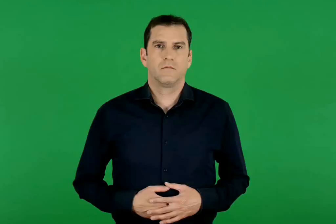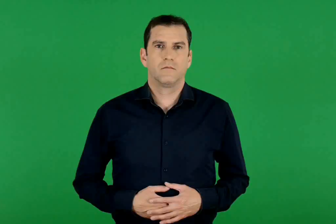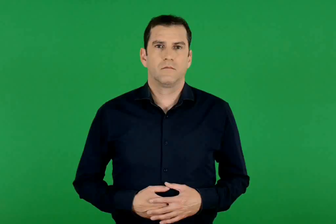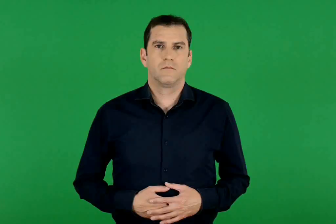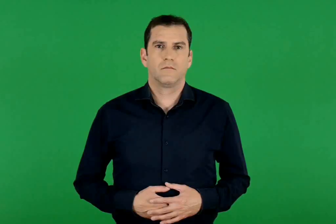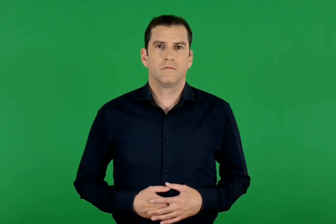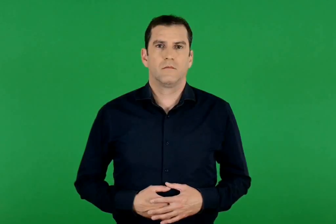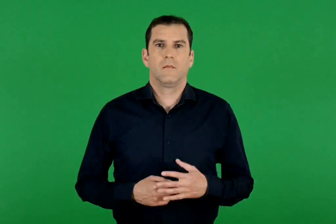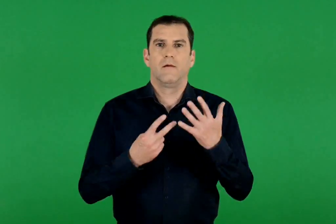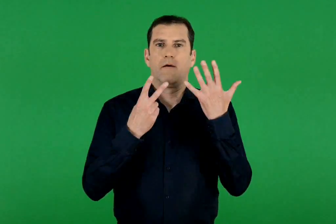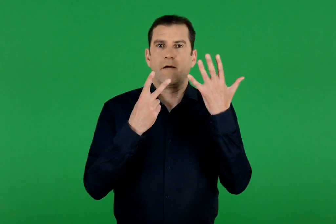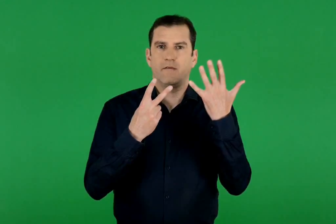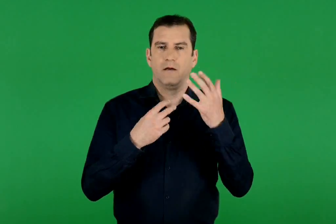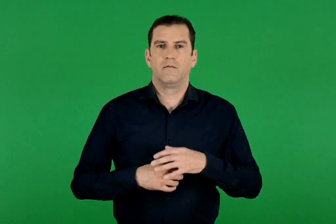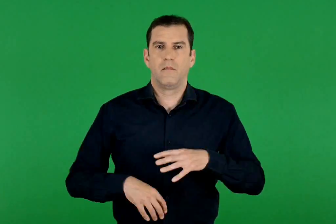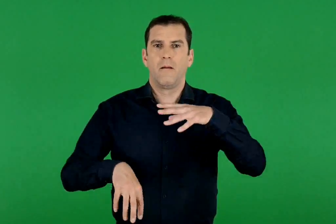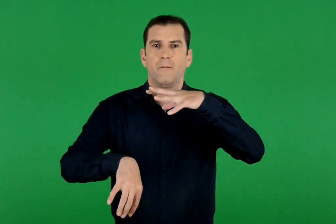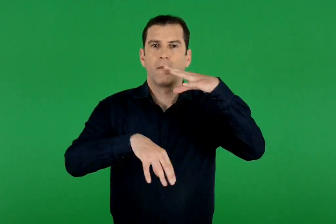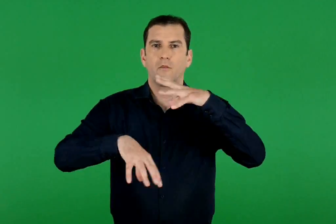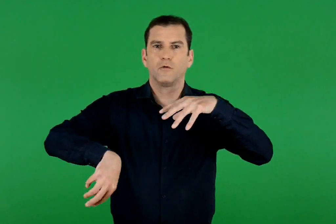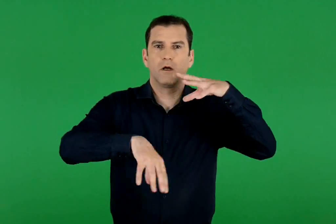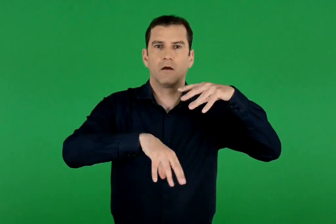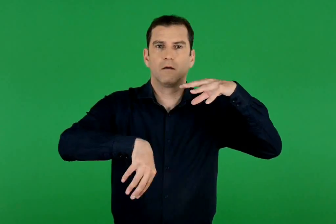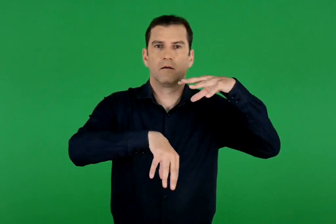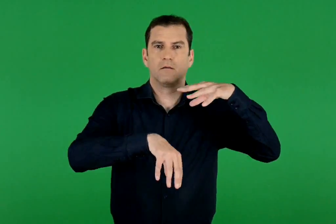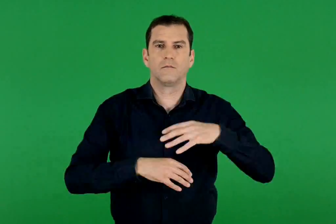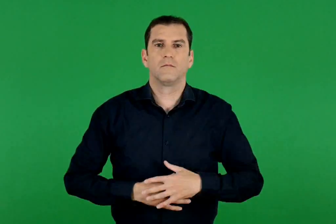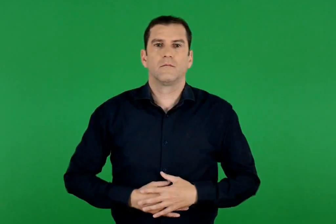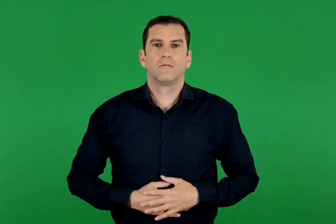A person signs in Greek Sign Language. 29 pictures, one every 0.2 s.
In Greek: 7. μέδουσα
